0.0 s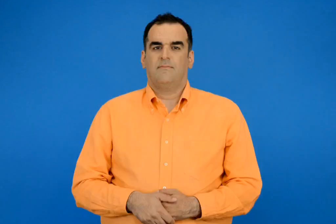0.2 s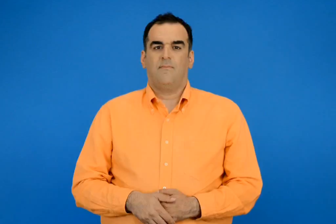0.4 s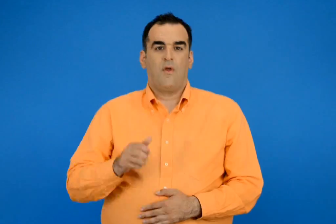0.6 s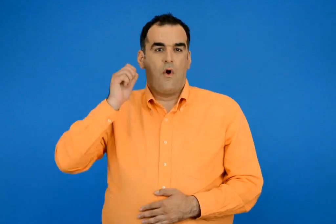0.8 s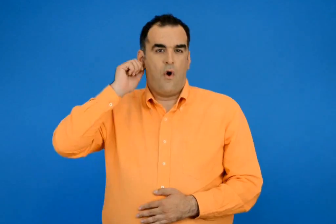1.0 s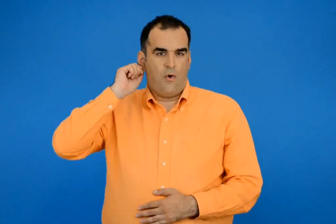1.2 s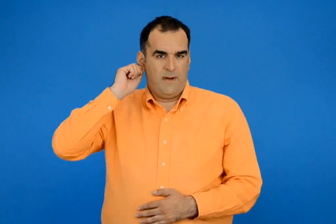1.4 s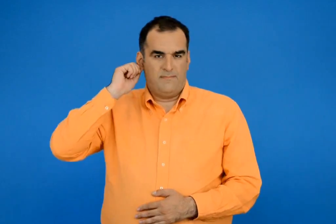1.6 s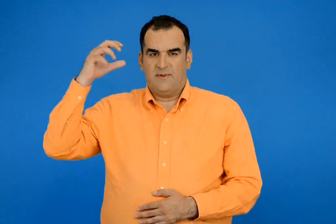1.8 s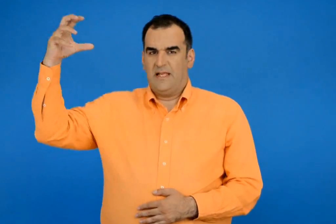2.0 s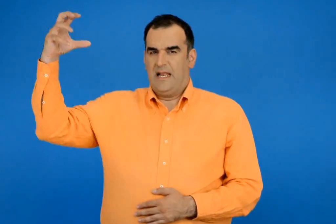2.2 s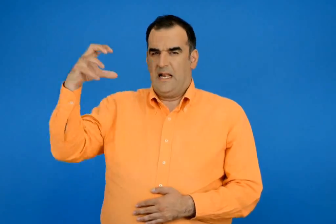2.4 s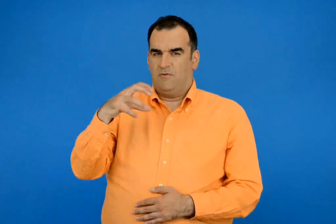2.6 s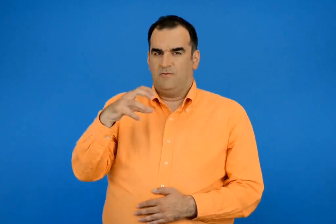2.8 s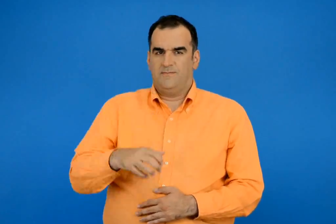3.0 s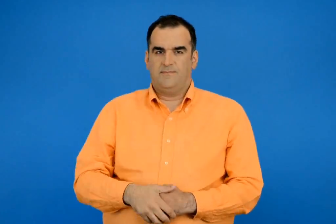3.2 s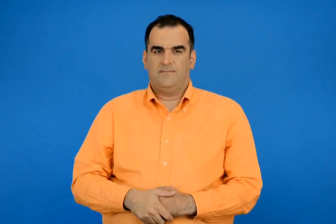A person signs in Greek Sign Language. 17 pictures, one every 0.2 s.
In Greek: όνομα ήλιος
